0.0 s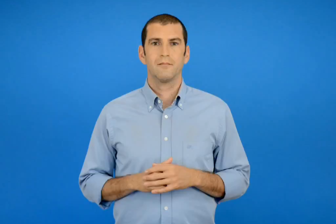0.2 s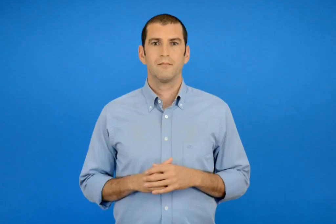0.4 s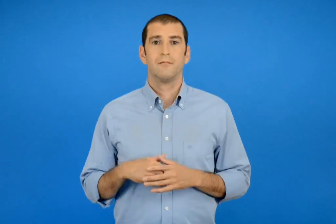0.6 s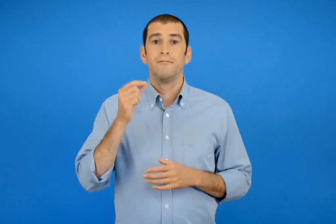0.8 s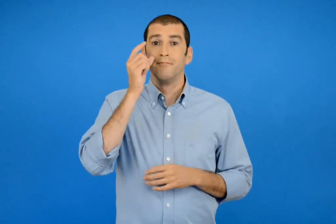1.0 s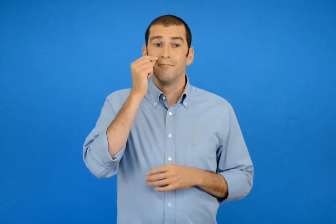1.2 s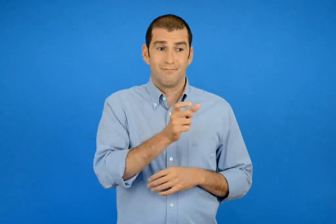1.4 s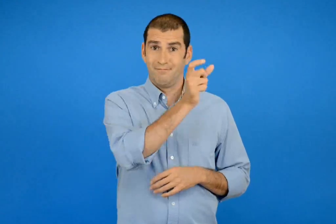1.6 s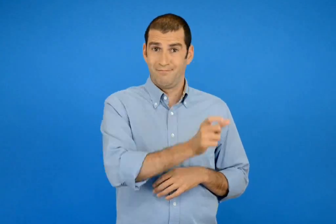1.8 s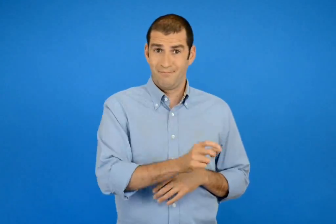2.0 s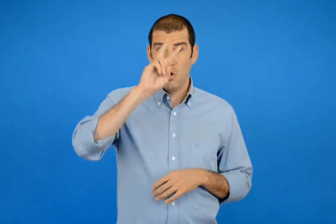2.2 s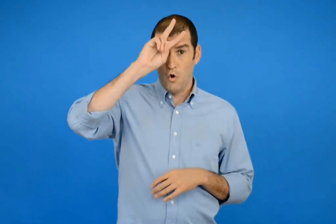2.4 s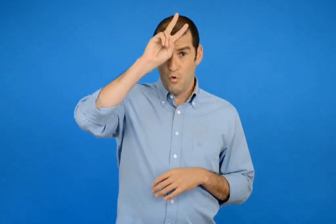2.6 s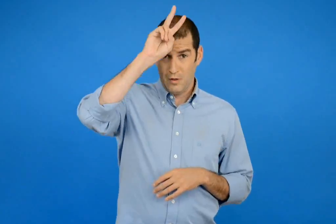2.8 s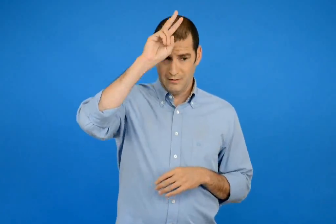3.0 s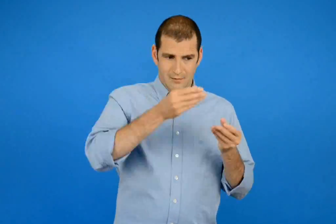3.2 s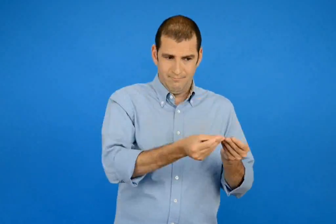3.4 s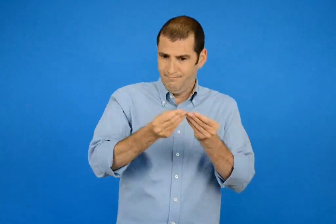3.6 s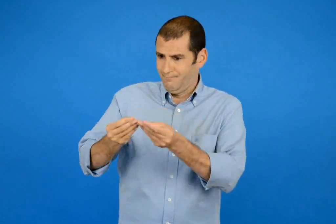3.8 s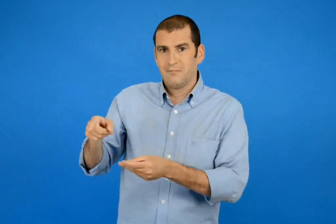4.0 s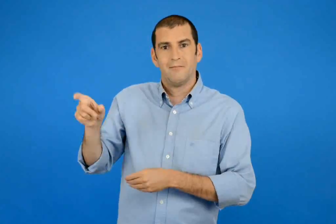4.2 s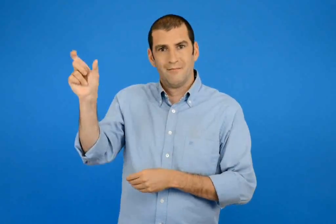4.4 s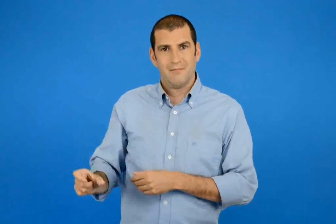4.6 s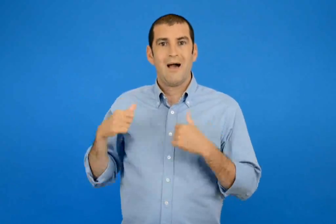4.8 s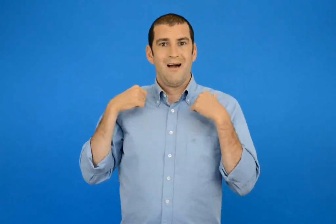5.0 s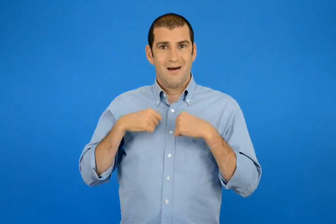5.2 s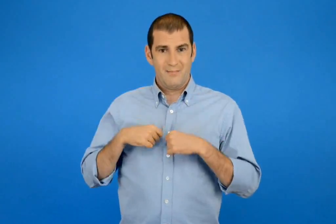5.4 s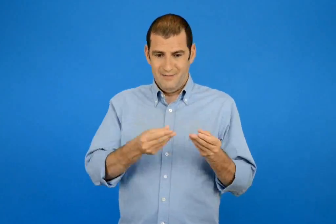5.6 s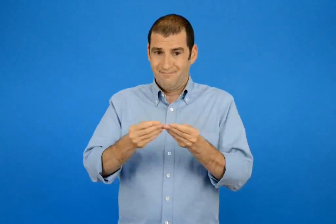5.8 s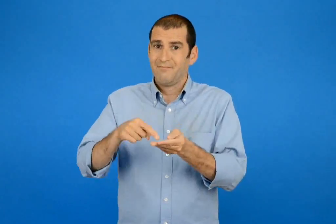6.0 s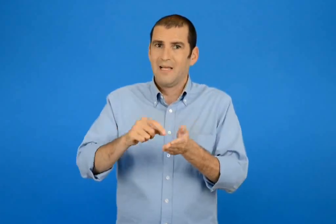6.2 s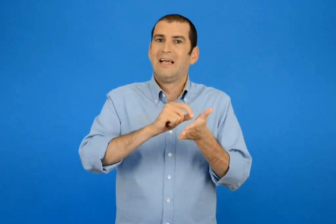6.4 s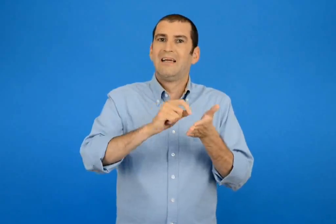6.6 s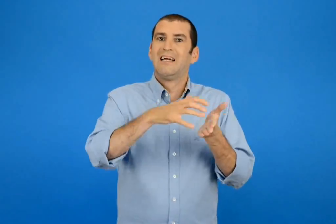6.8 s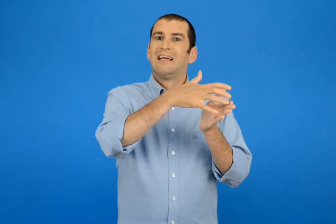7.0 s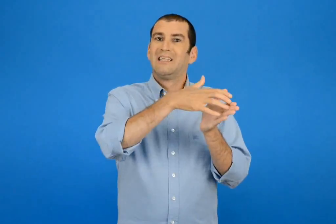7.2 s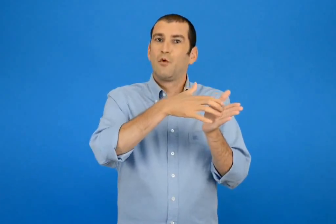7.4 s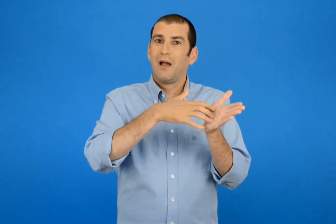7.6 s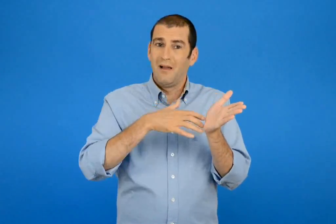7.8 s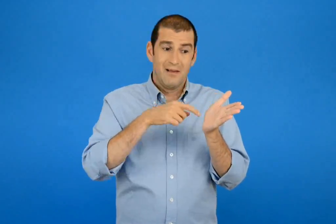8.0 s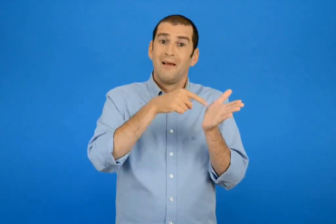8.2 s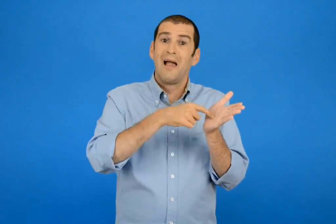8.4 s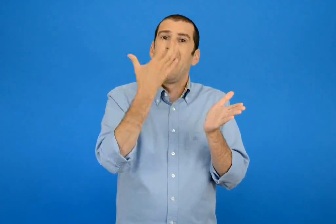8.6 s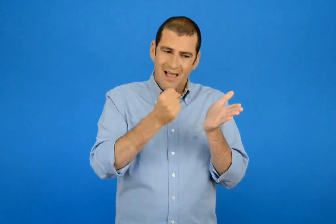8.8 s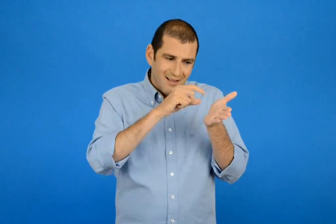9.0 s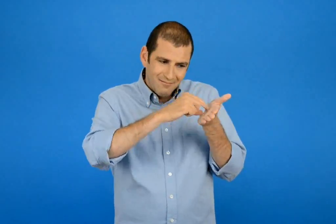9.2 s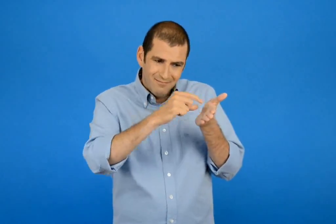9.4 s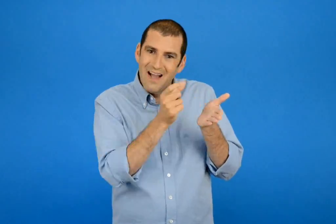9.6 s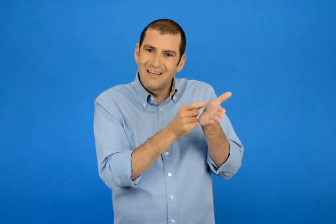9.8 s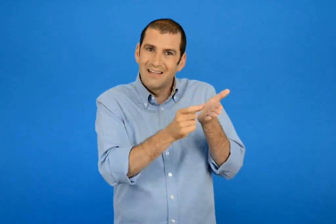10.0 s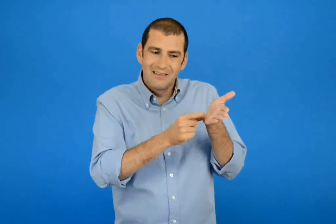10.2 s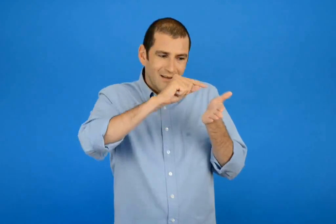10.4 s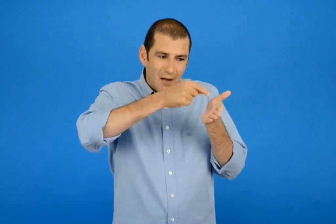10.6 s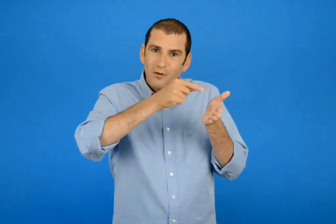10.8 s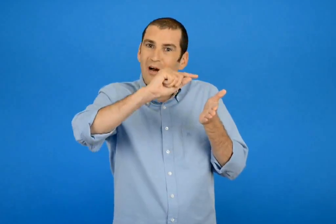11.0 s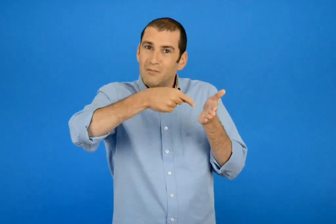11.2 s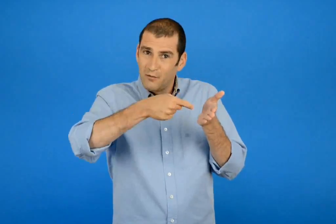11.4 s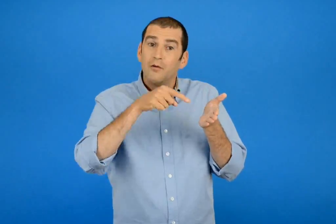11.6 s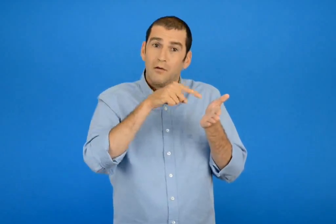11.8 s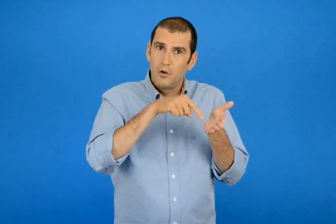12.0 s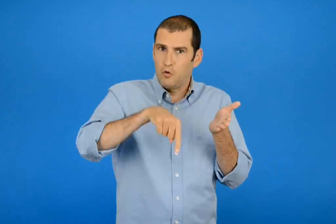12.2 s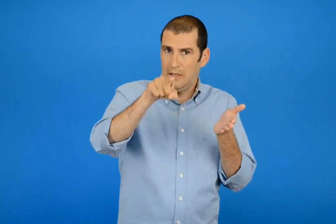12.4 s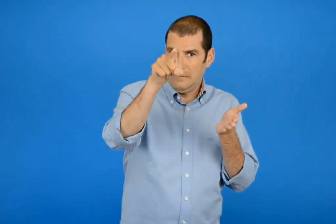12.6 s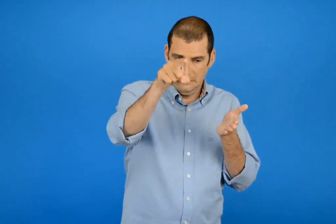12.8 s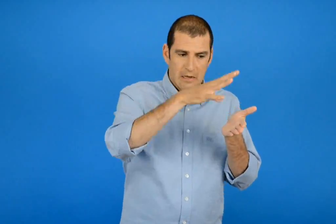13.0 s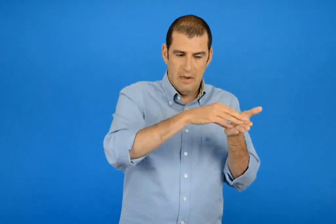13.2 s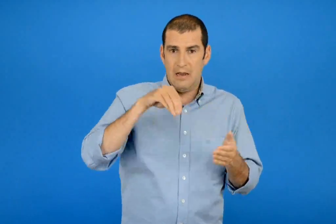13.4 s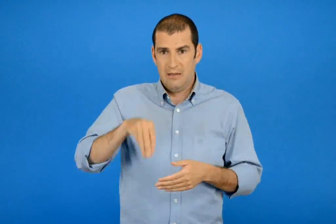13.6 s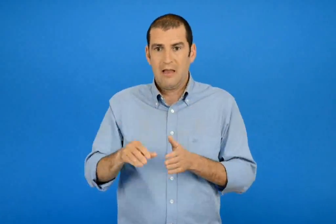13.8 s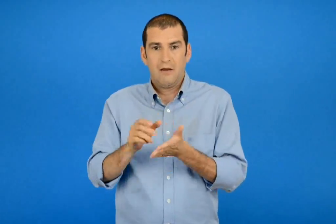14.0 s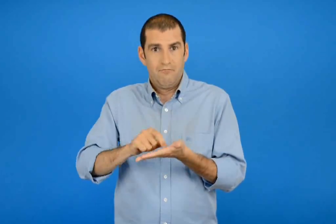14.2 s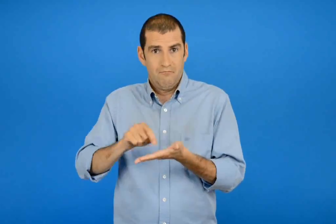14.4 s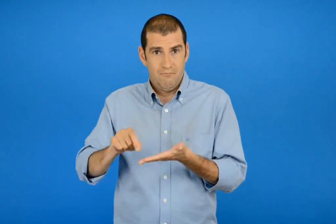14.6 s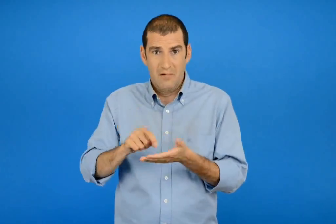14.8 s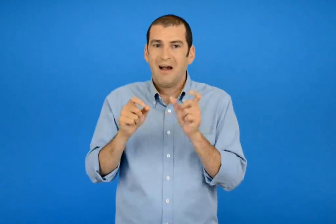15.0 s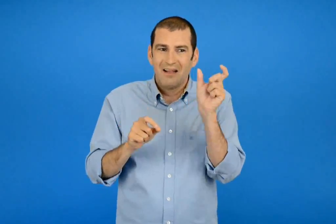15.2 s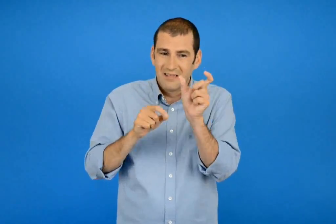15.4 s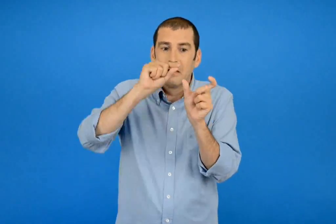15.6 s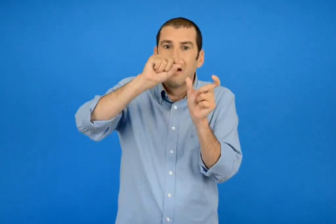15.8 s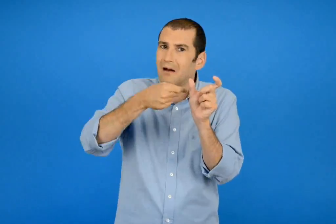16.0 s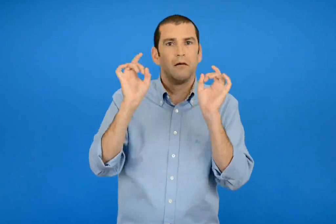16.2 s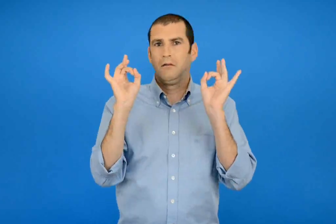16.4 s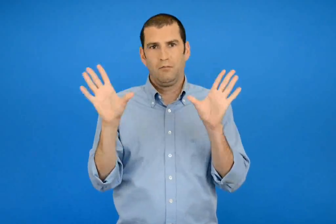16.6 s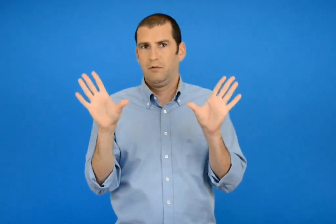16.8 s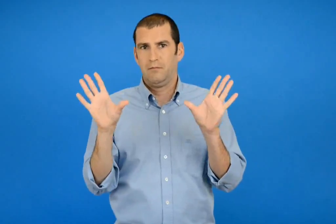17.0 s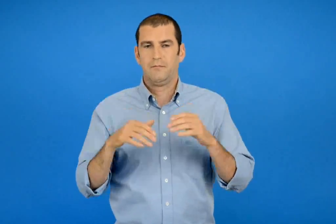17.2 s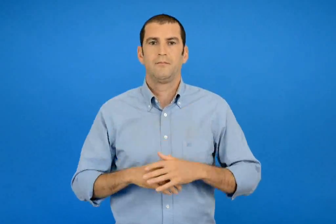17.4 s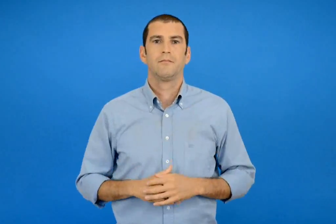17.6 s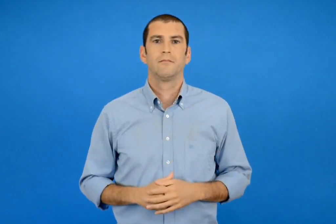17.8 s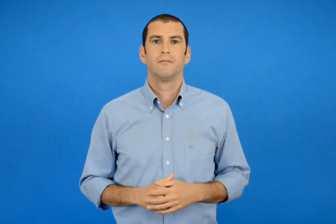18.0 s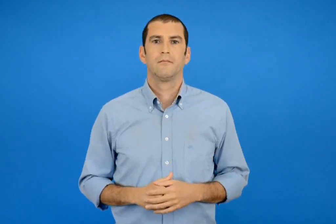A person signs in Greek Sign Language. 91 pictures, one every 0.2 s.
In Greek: αντίγραψε το παρακάτω σημείωμα που άφησε ο λουκάς στον αρμπεν γράφοντας όμως τις λέξεις όπως ήταν πριν μπει απόστροφος
